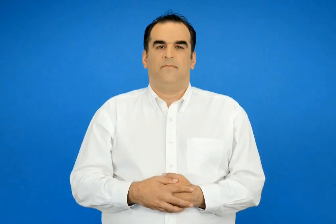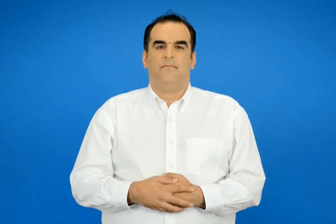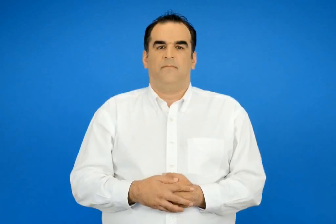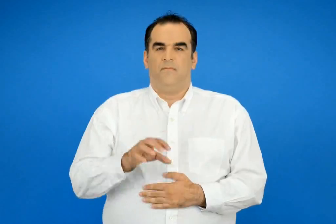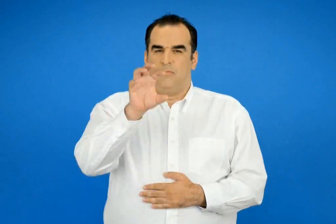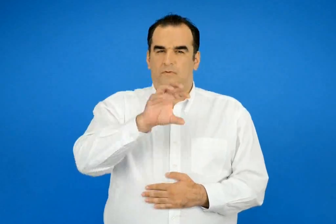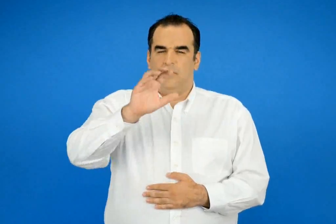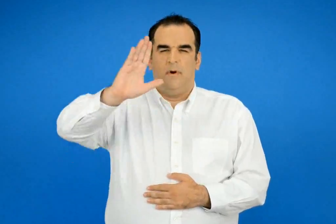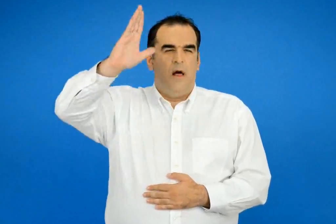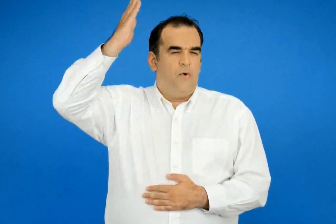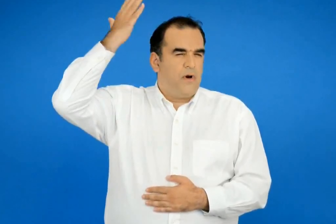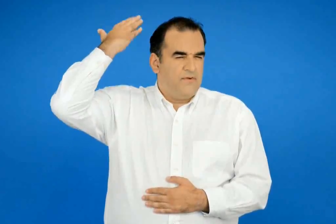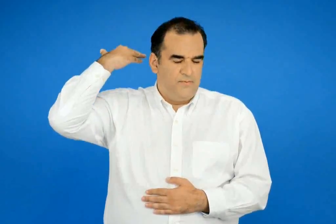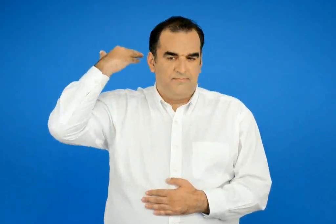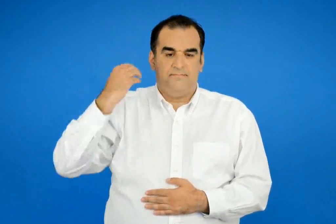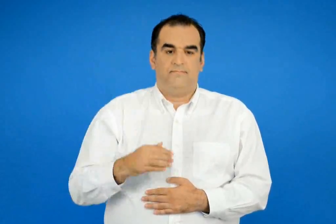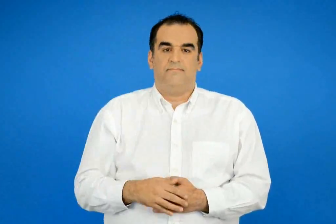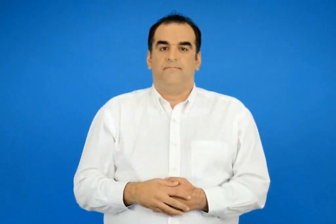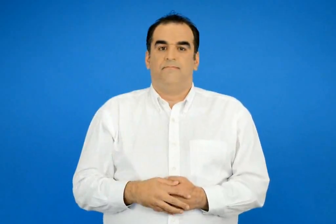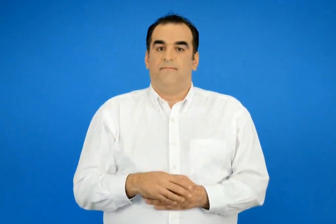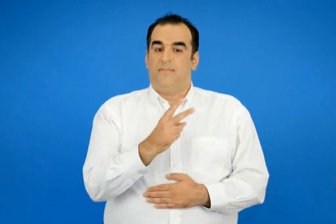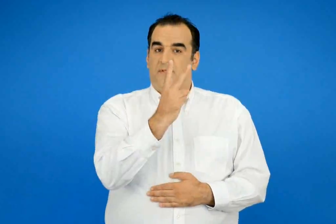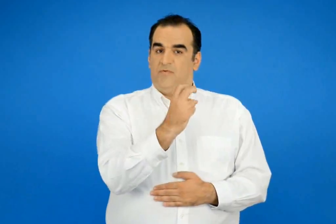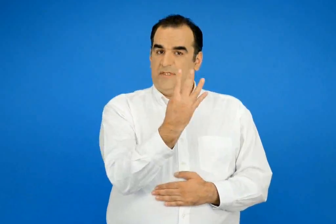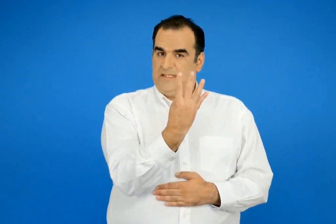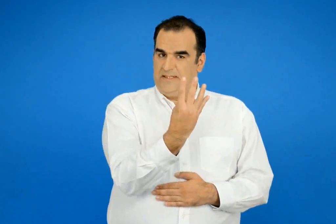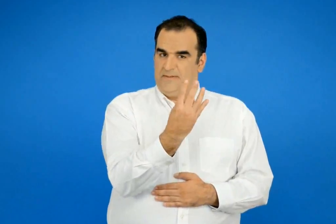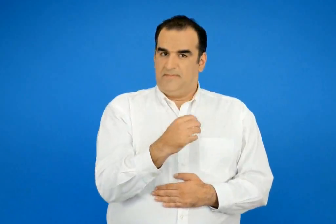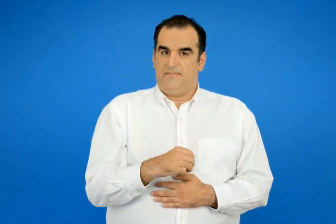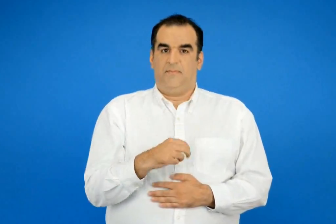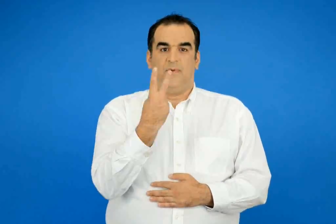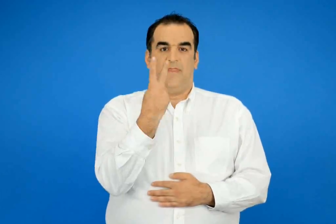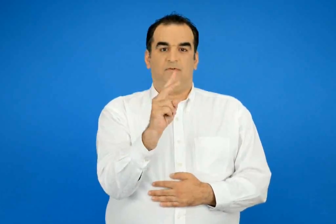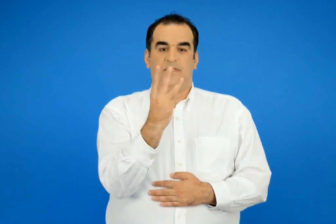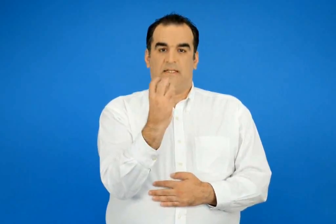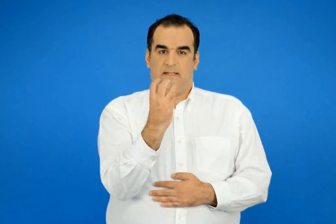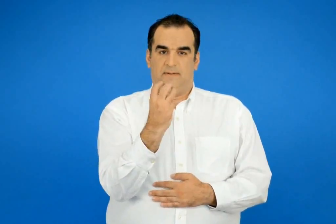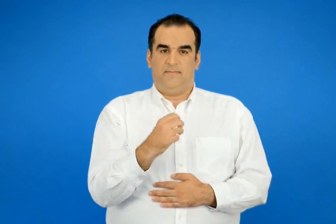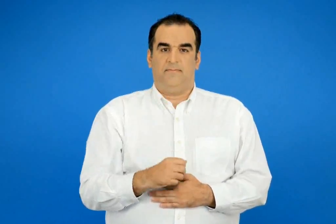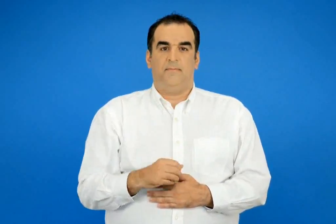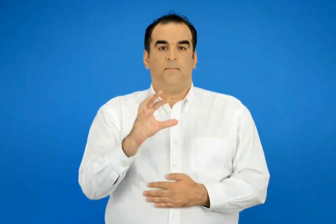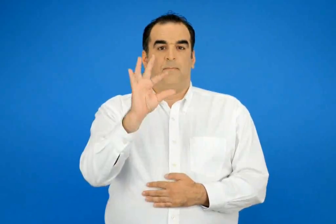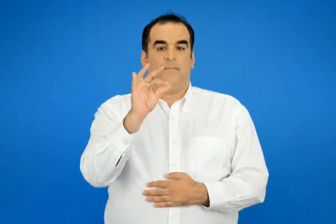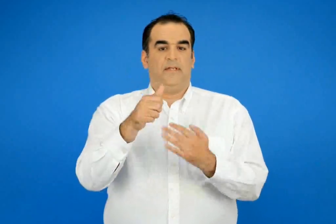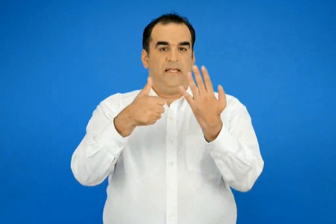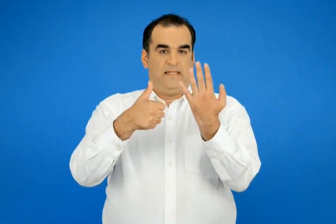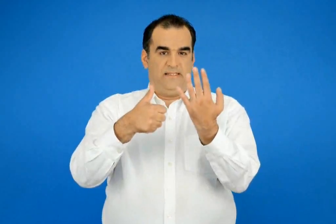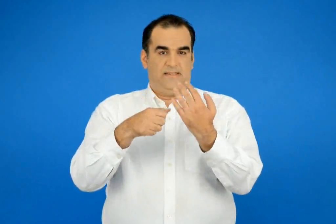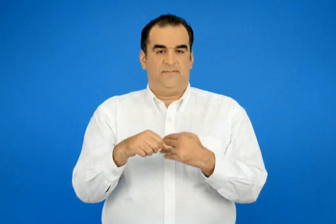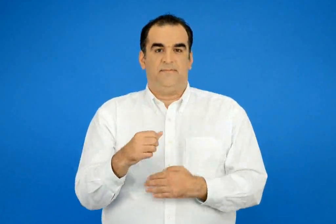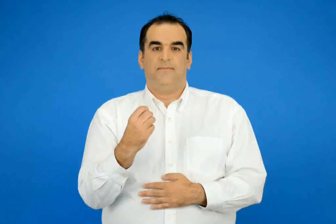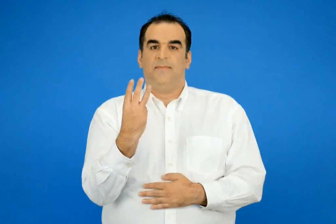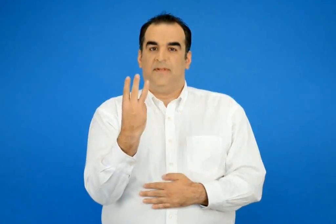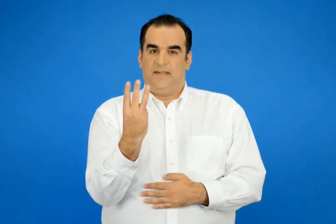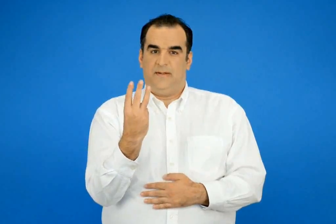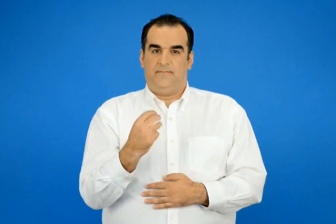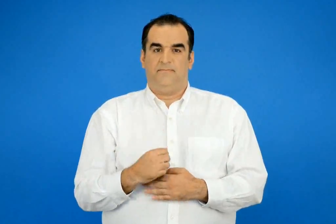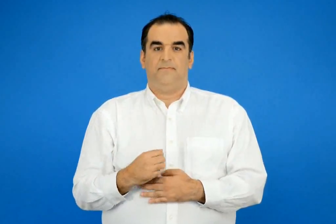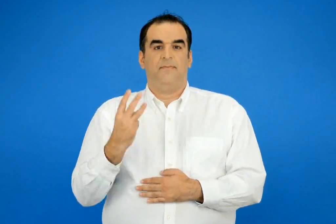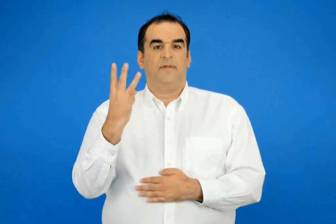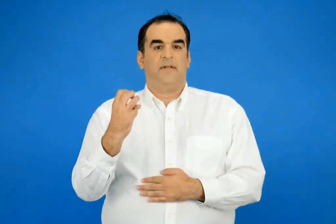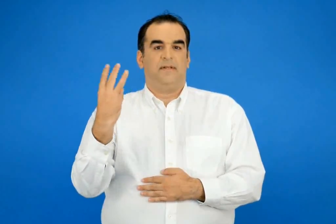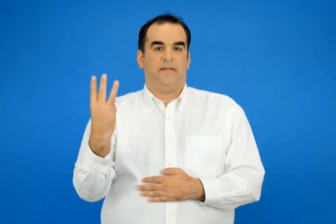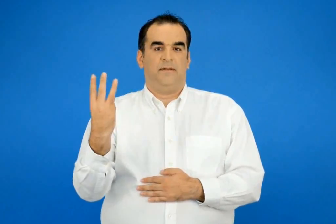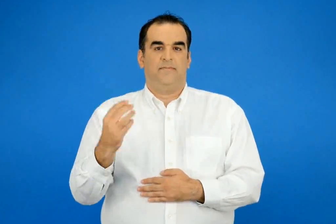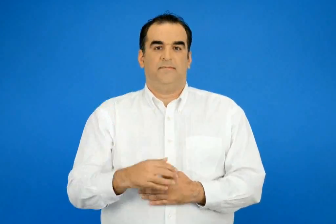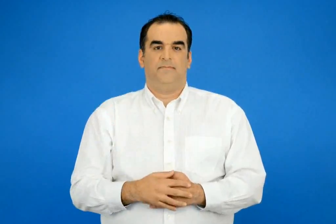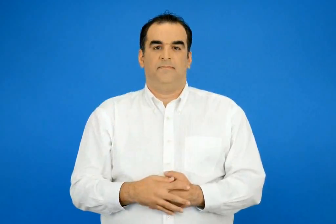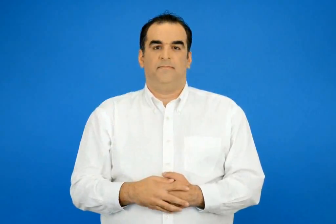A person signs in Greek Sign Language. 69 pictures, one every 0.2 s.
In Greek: λαογραφικό μουσείο 24 230 56 3 33
